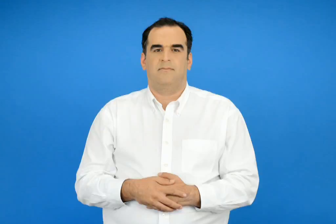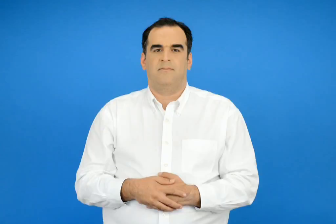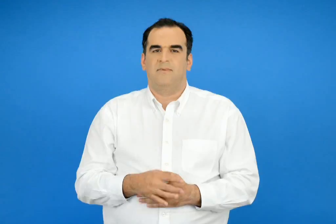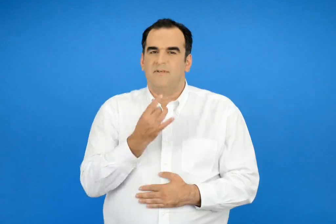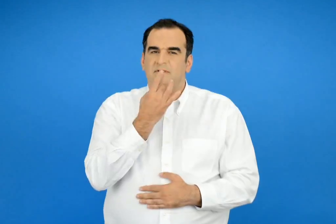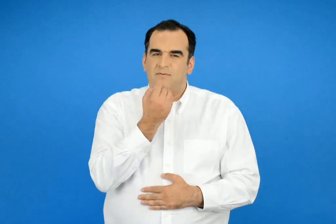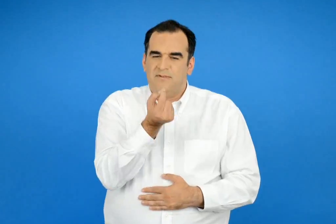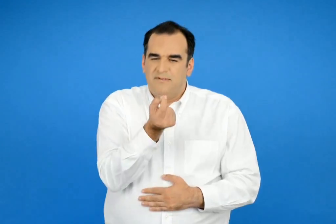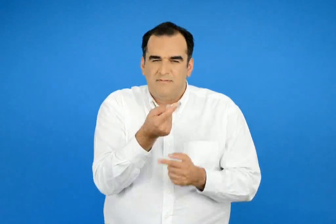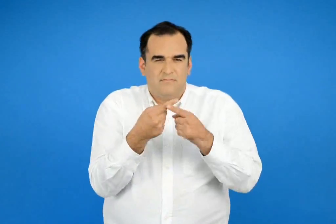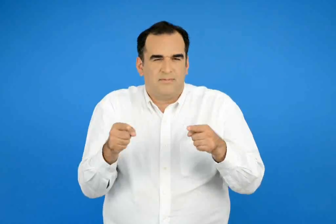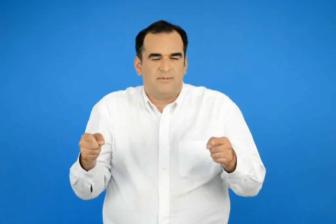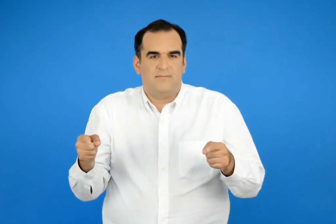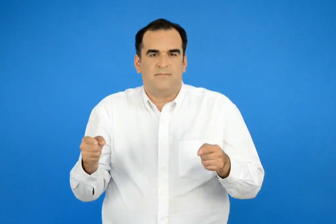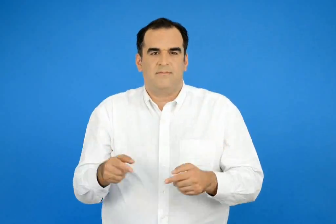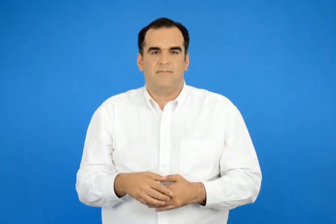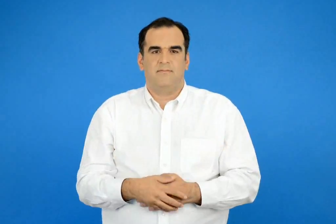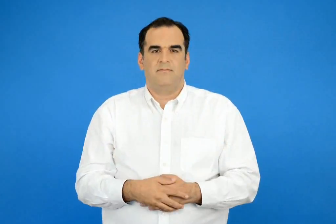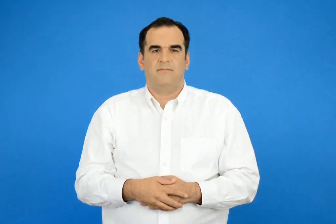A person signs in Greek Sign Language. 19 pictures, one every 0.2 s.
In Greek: ξηροί καρποί
